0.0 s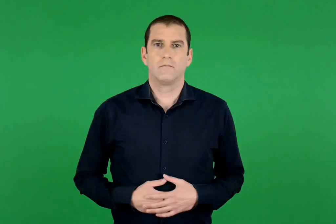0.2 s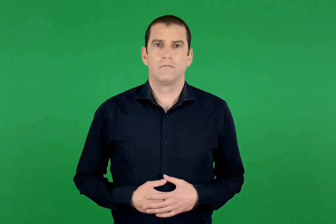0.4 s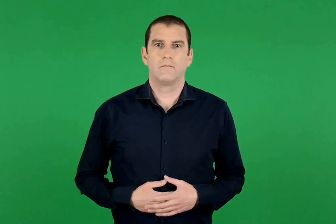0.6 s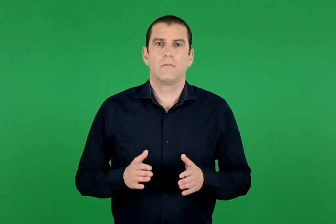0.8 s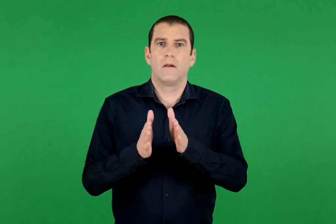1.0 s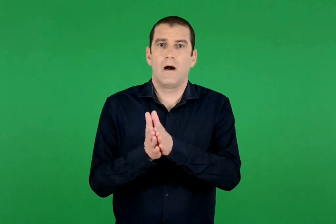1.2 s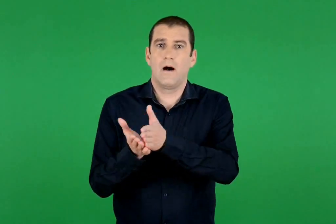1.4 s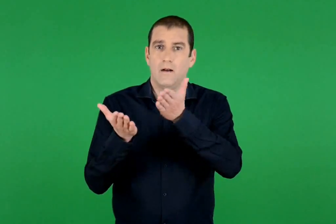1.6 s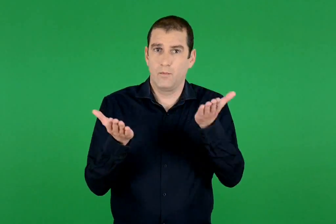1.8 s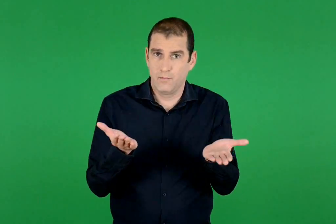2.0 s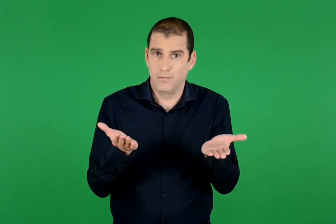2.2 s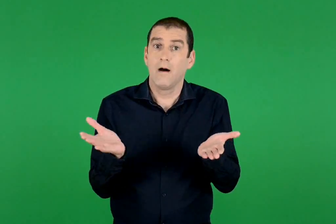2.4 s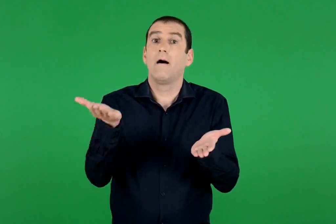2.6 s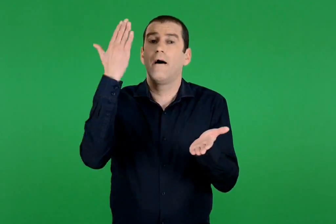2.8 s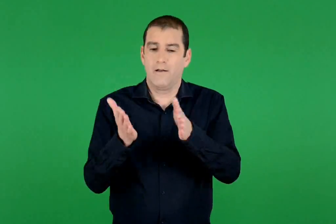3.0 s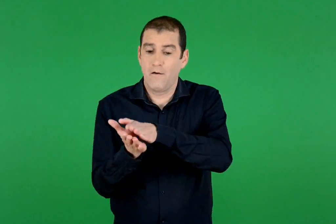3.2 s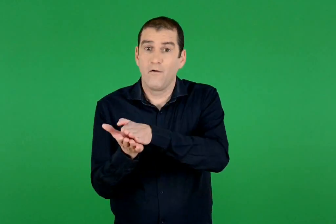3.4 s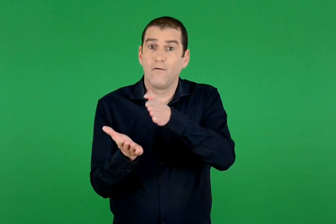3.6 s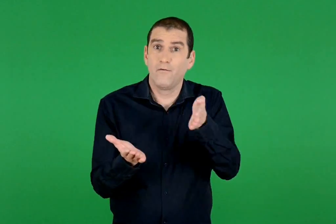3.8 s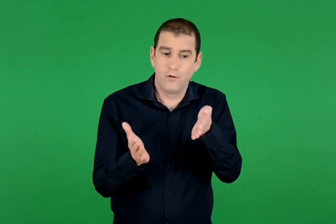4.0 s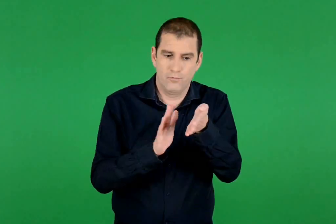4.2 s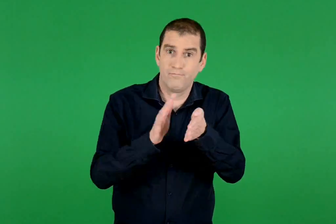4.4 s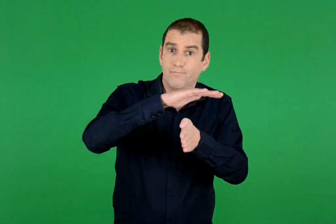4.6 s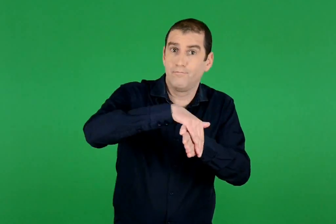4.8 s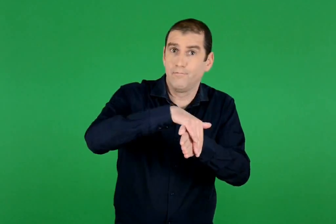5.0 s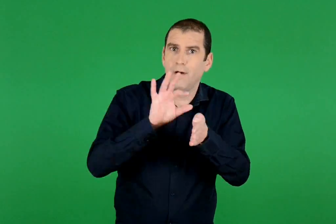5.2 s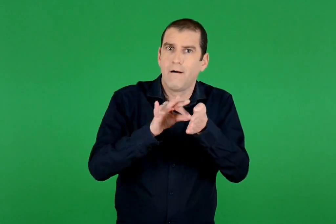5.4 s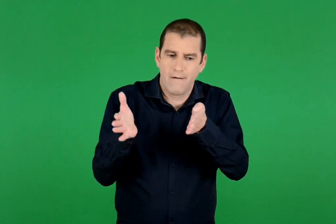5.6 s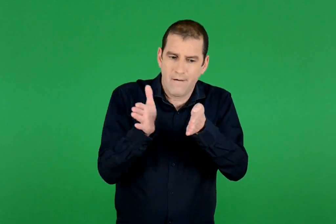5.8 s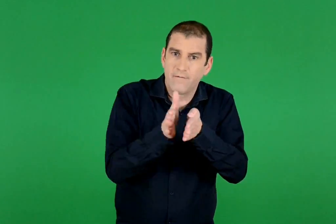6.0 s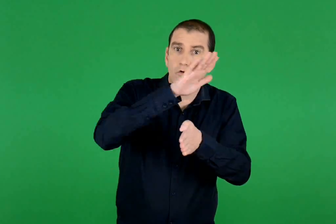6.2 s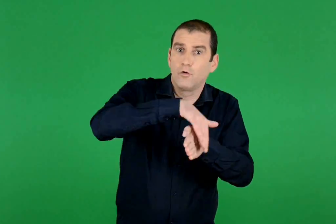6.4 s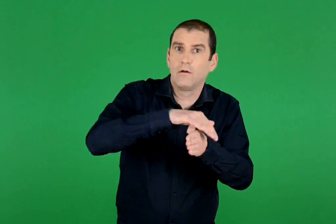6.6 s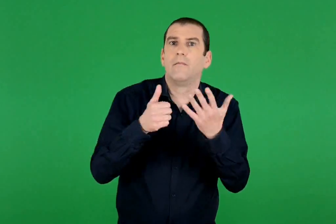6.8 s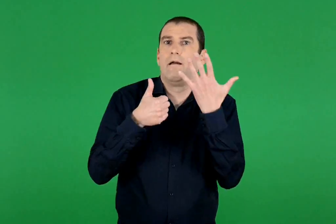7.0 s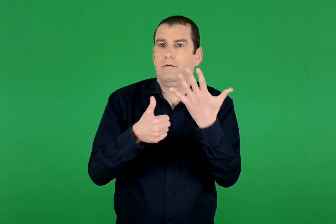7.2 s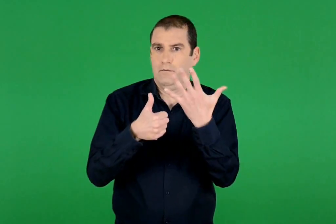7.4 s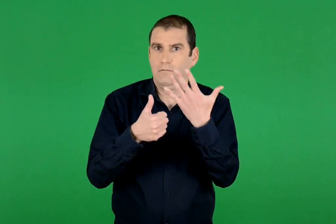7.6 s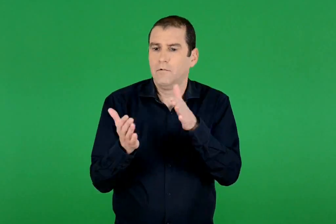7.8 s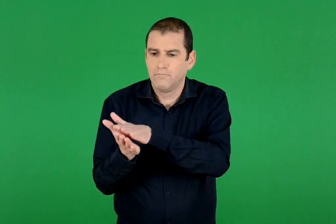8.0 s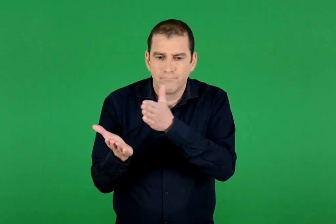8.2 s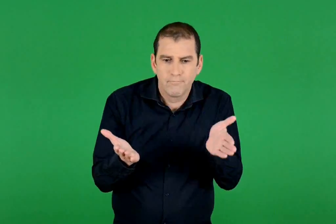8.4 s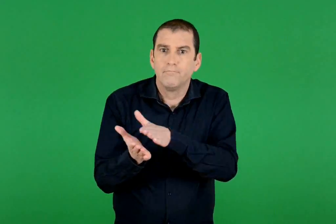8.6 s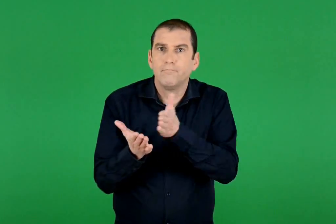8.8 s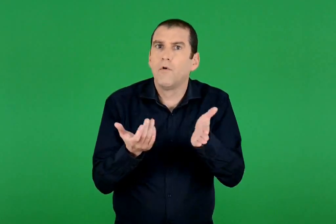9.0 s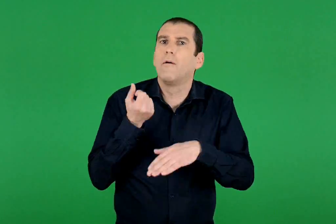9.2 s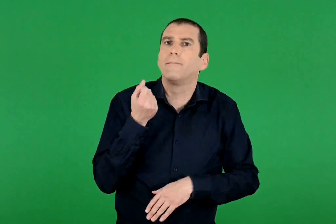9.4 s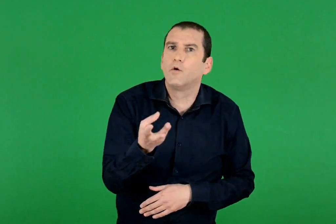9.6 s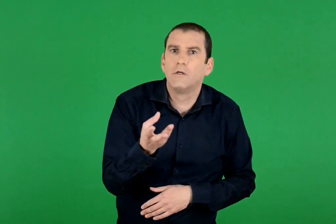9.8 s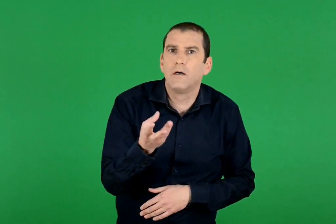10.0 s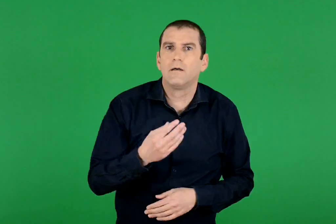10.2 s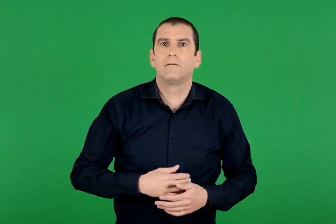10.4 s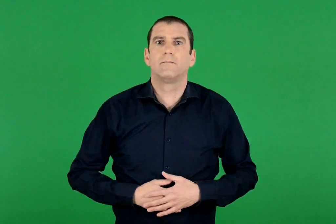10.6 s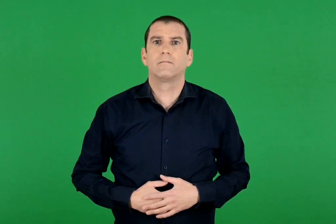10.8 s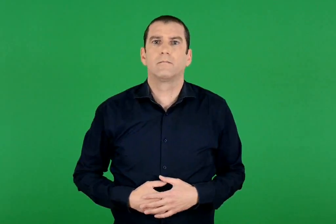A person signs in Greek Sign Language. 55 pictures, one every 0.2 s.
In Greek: αν σε κάθε φύλλο του άλμπουμ βάλει 6 αυτοκόλλητα , πόσα φύλλα θα χρησιμοποιήσει ;
